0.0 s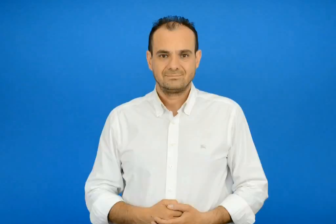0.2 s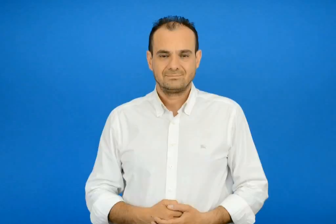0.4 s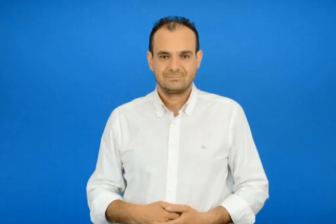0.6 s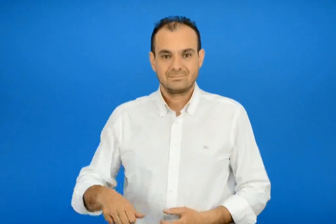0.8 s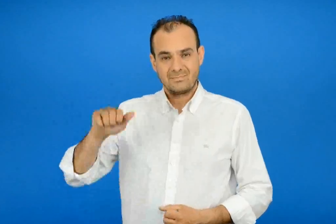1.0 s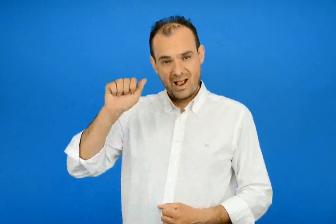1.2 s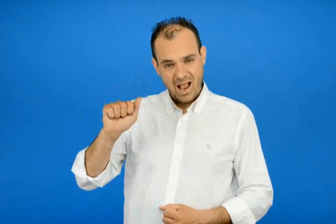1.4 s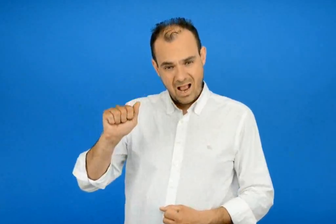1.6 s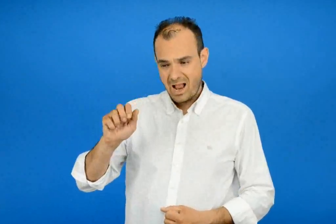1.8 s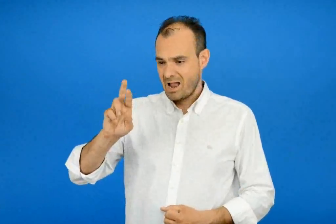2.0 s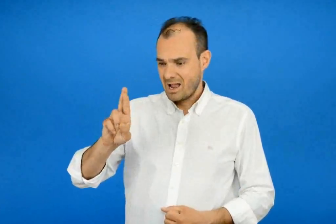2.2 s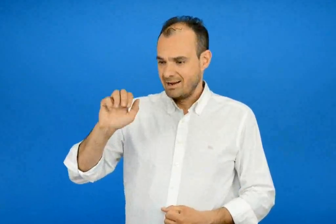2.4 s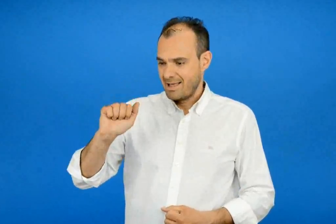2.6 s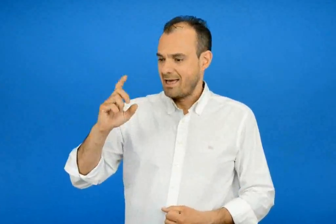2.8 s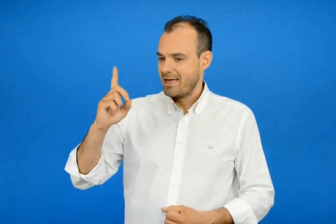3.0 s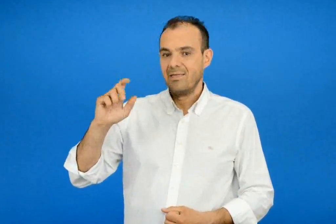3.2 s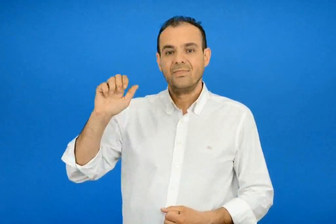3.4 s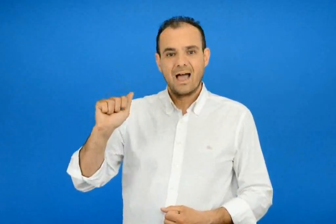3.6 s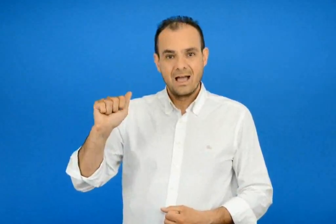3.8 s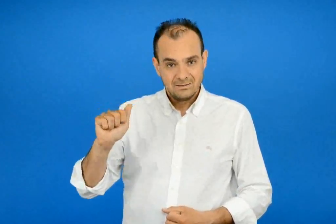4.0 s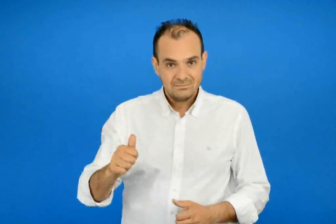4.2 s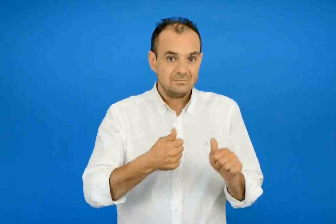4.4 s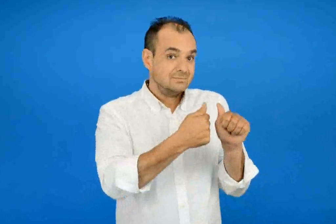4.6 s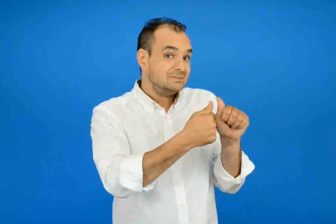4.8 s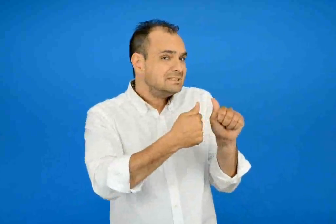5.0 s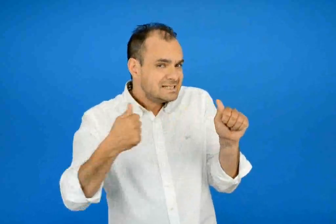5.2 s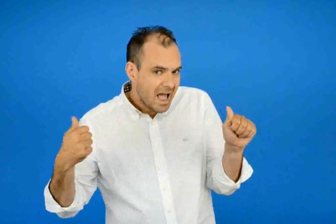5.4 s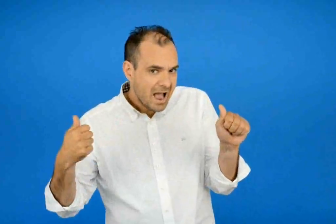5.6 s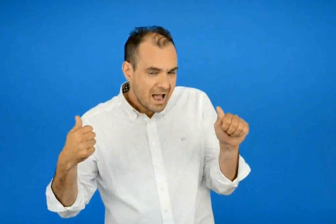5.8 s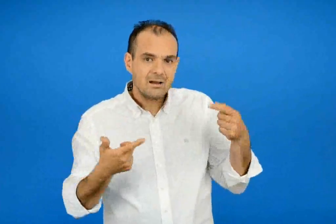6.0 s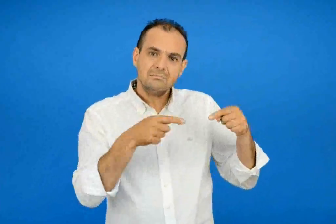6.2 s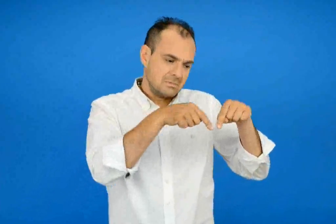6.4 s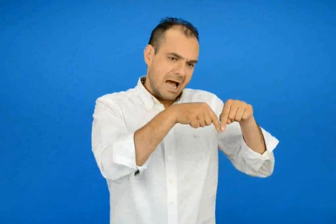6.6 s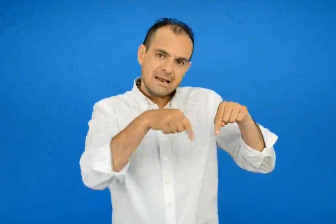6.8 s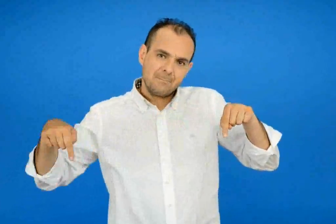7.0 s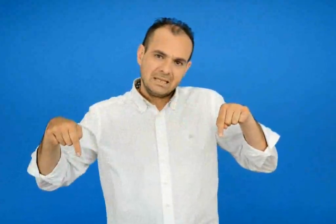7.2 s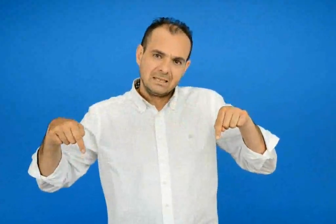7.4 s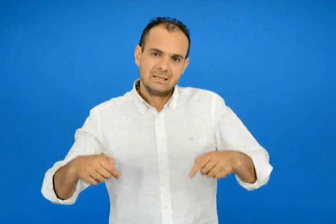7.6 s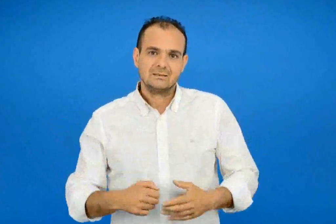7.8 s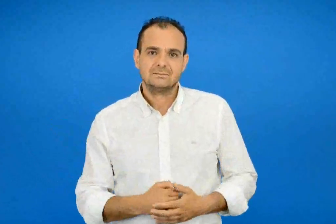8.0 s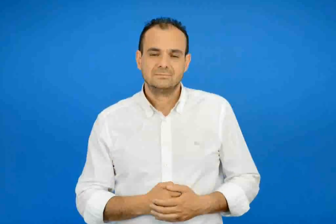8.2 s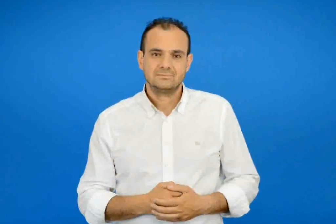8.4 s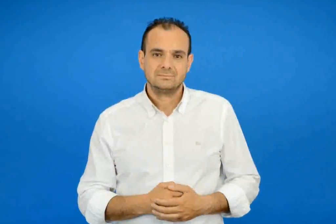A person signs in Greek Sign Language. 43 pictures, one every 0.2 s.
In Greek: αράδα η σειρά γραμμή
